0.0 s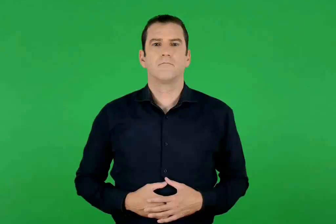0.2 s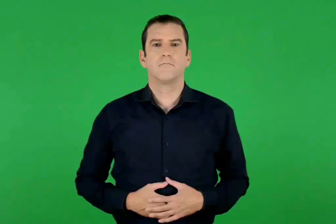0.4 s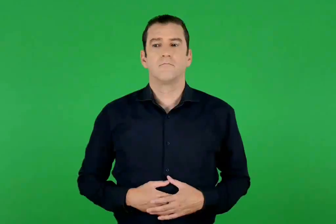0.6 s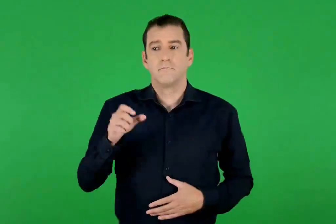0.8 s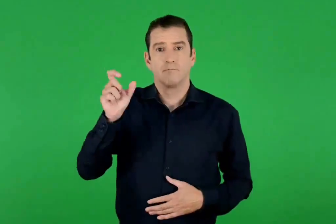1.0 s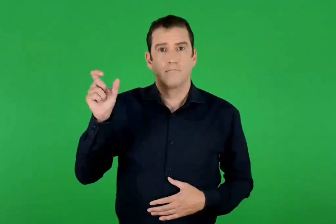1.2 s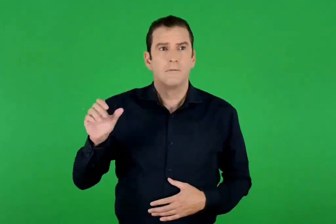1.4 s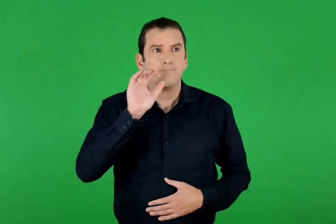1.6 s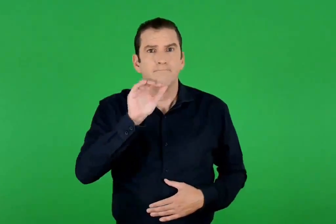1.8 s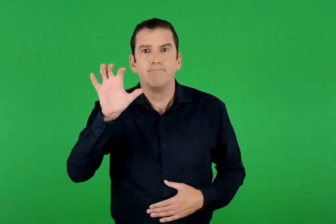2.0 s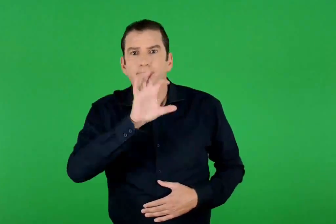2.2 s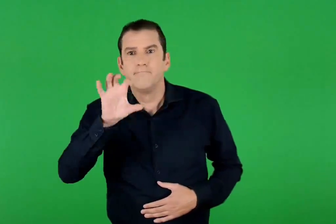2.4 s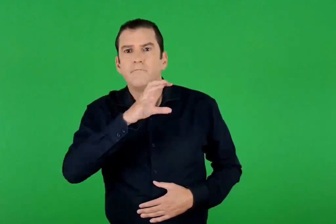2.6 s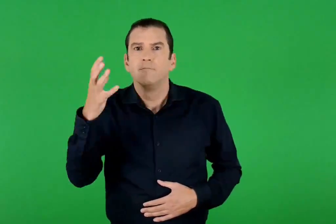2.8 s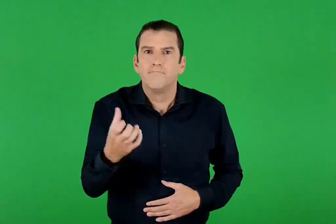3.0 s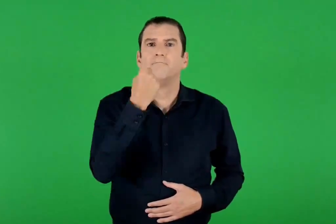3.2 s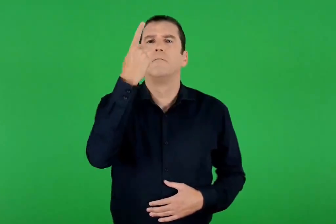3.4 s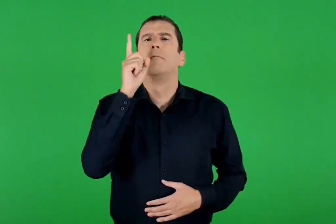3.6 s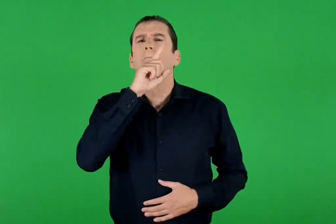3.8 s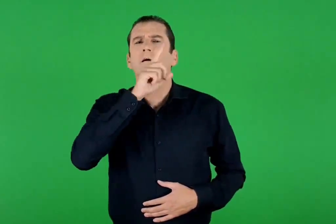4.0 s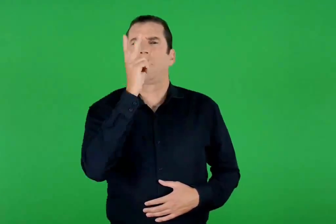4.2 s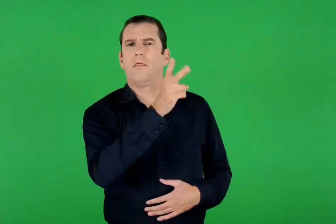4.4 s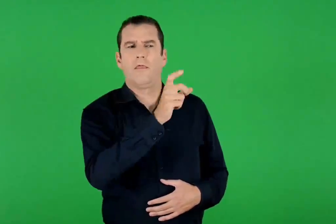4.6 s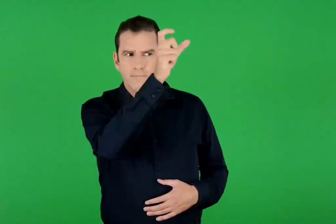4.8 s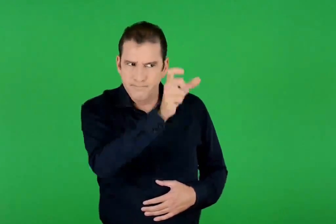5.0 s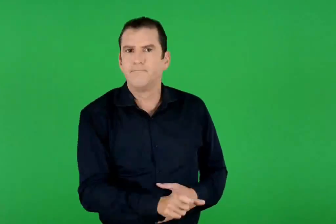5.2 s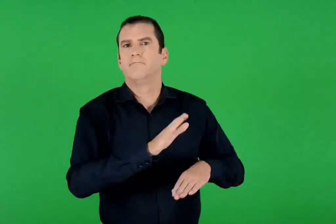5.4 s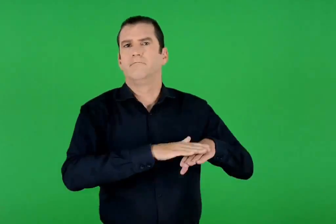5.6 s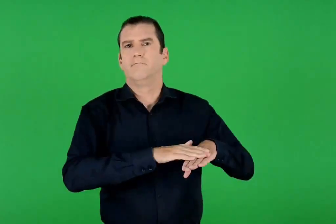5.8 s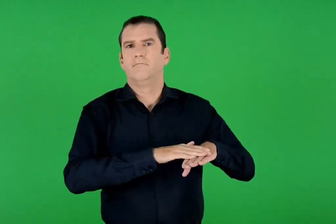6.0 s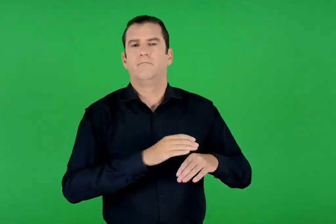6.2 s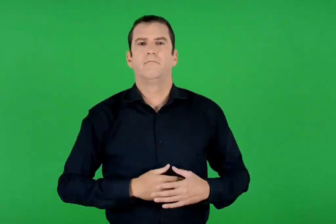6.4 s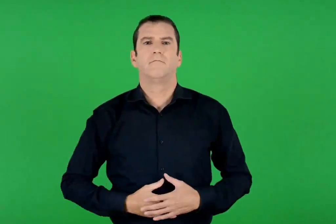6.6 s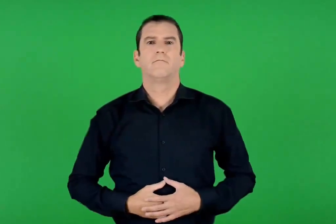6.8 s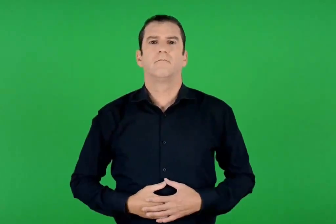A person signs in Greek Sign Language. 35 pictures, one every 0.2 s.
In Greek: ζητούσαν να βρουν μια ψεύτικη κατηγορία σε βάρος του
